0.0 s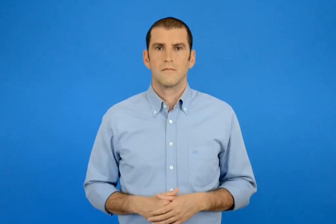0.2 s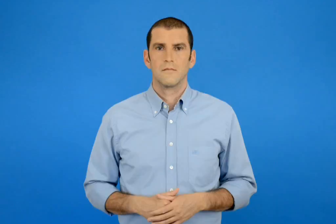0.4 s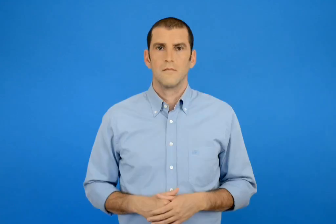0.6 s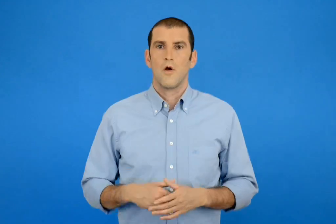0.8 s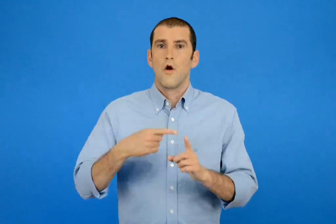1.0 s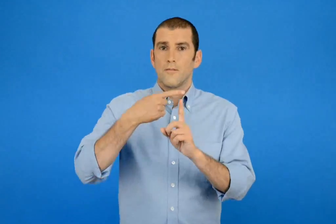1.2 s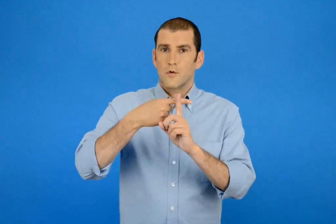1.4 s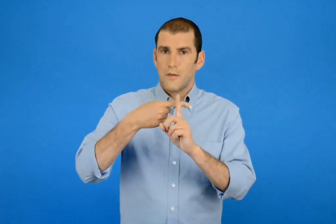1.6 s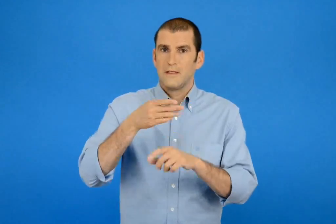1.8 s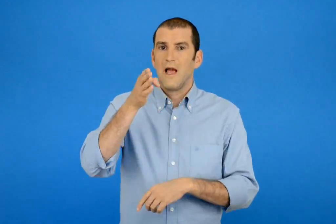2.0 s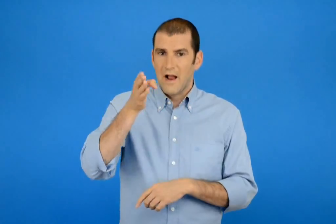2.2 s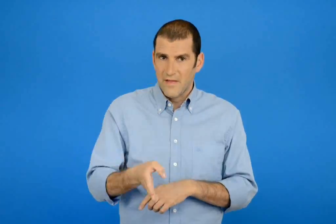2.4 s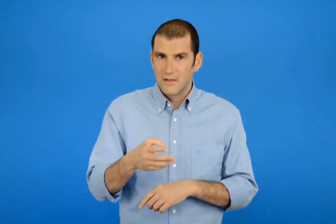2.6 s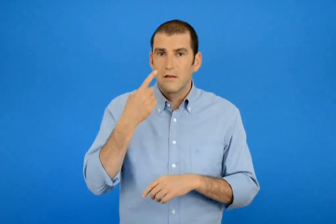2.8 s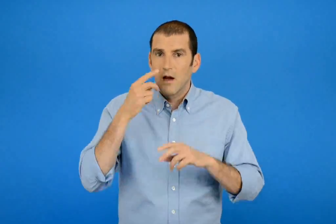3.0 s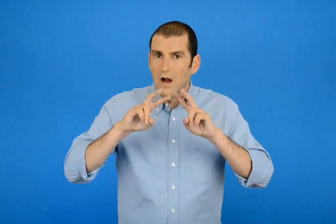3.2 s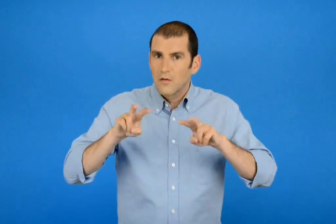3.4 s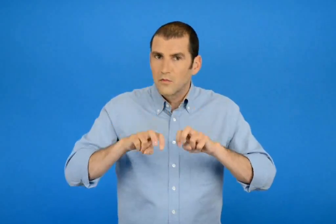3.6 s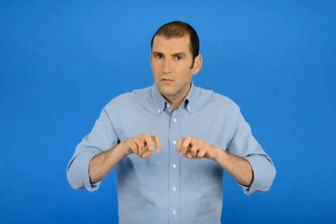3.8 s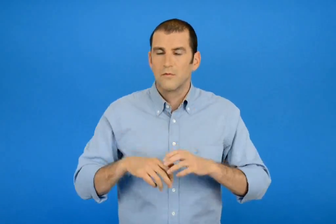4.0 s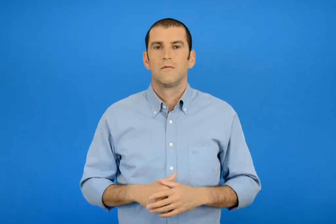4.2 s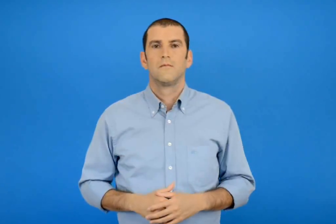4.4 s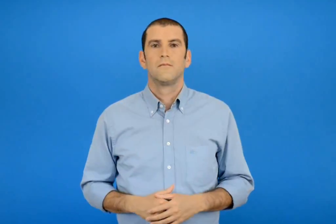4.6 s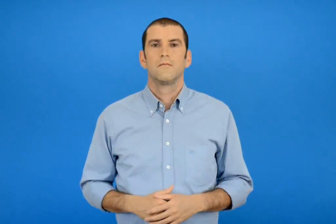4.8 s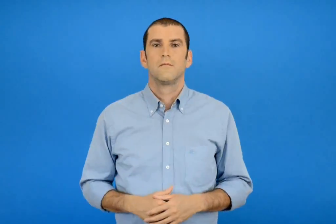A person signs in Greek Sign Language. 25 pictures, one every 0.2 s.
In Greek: ελέγχω με καθετή πρόσθεση
